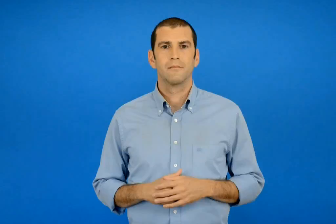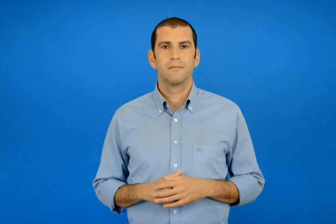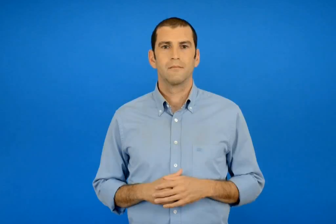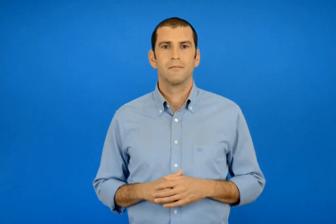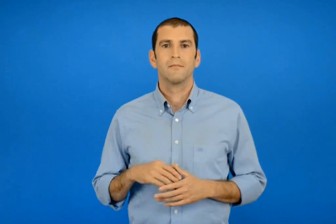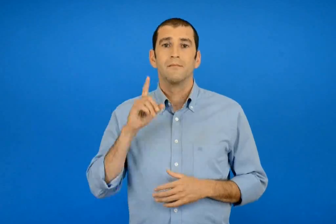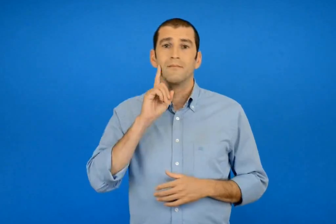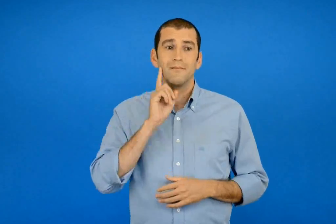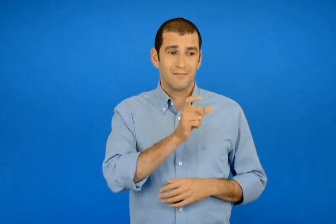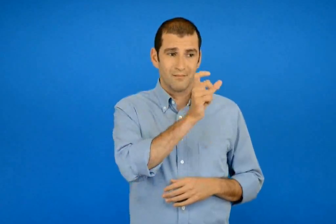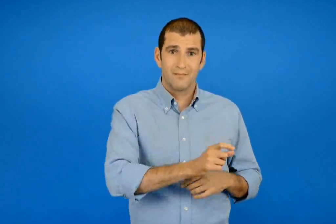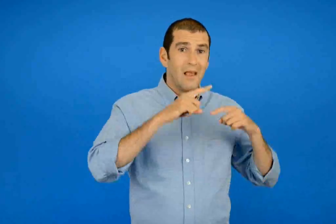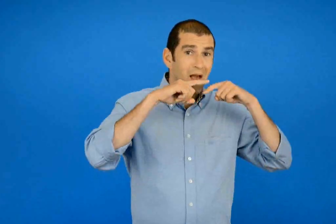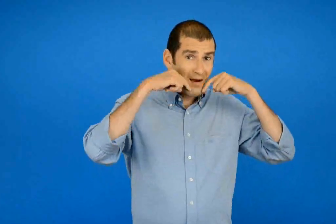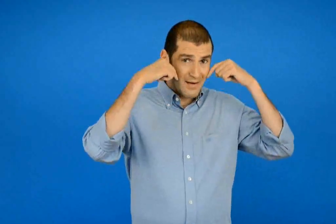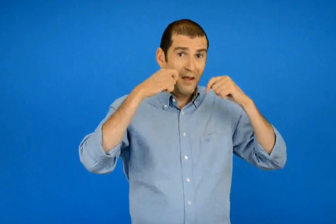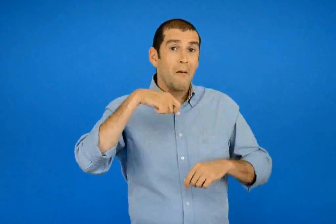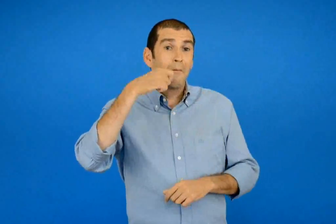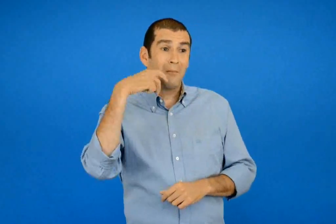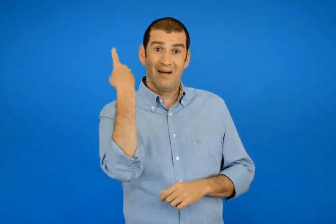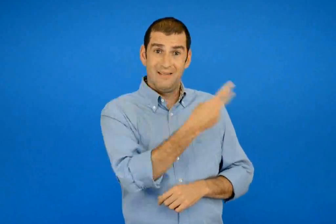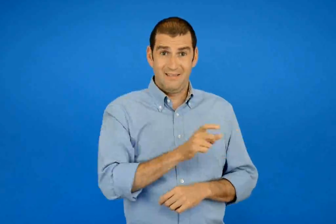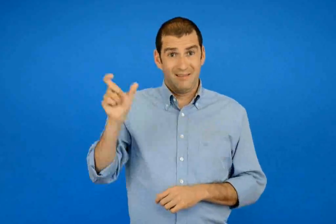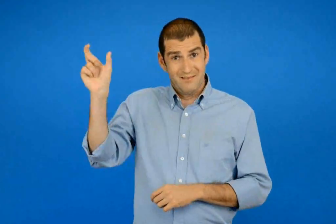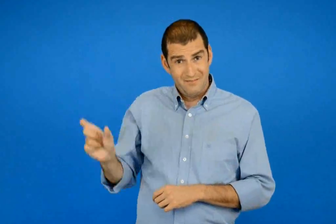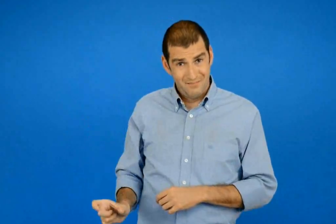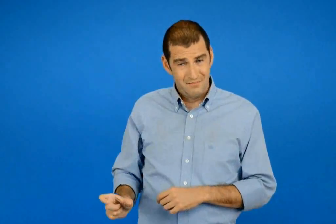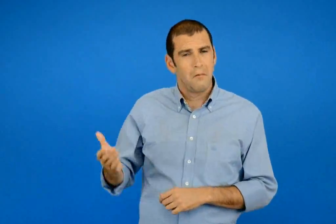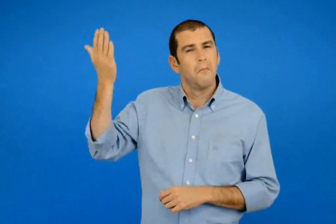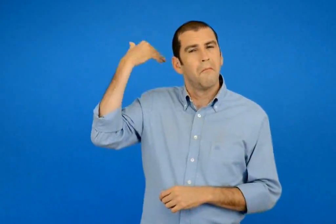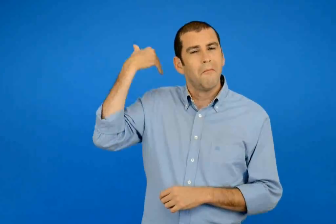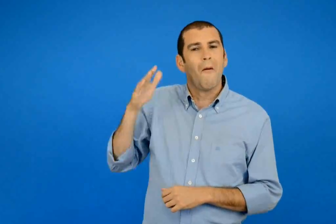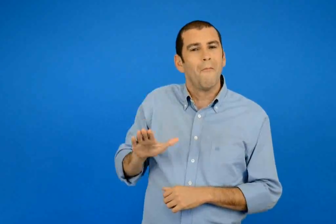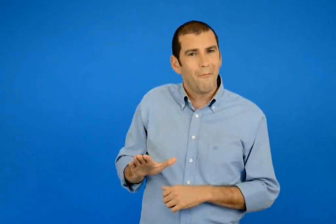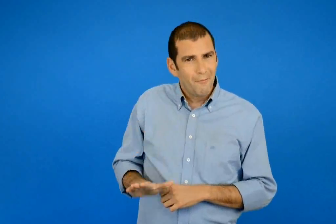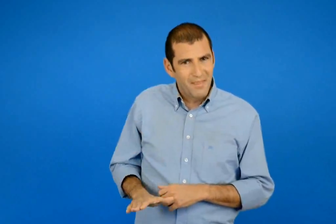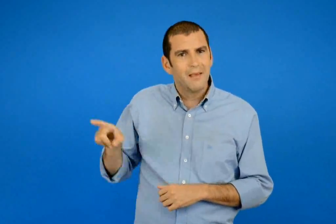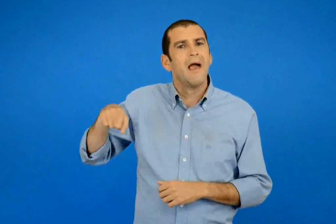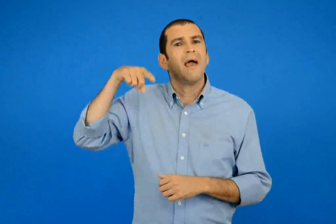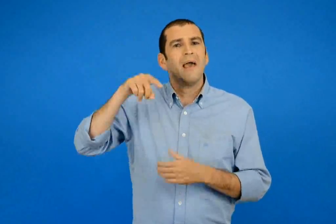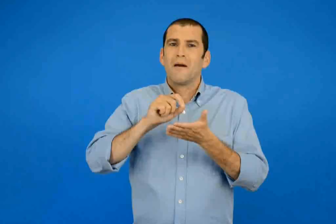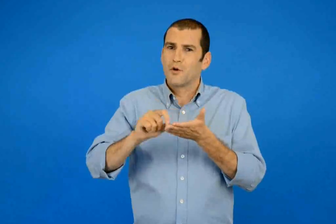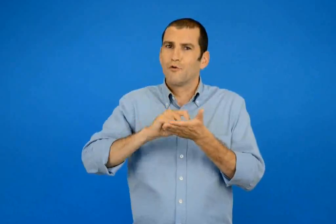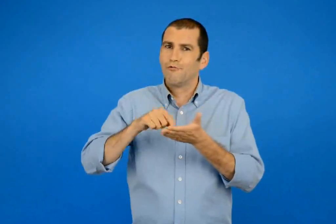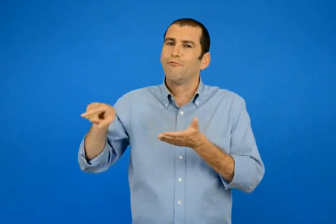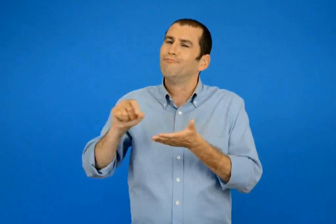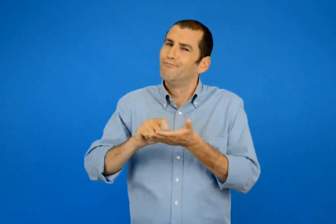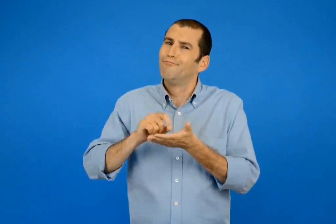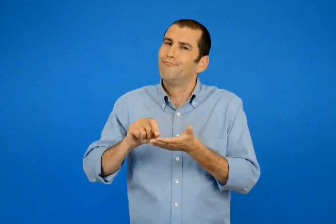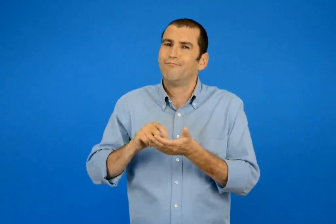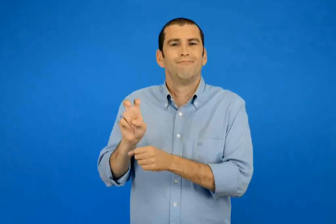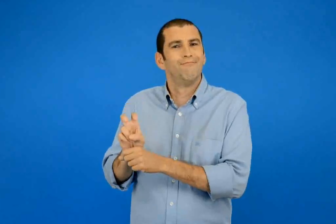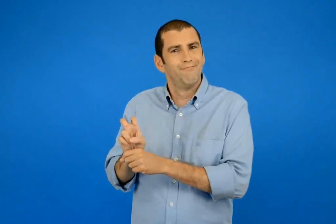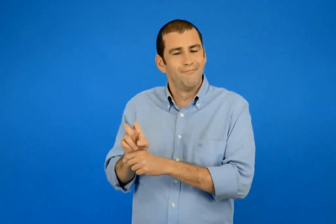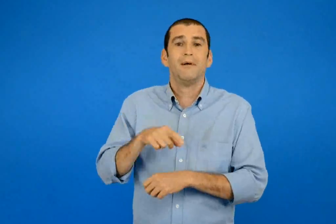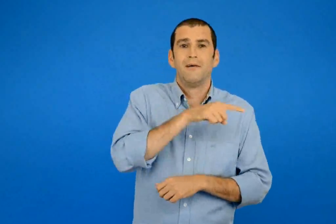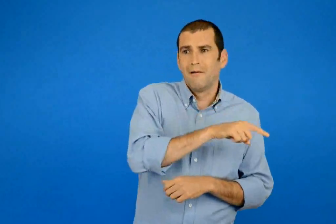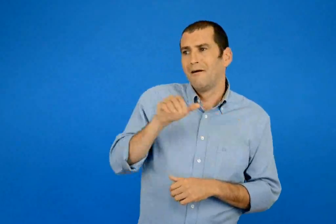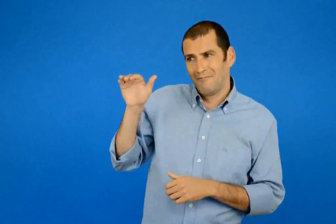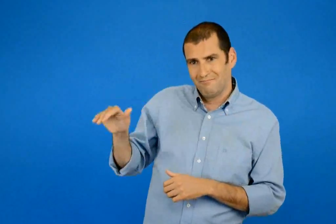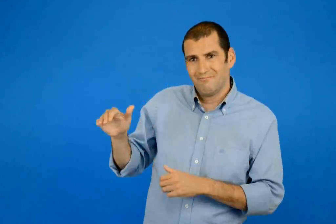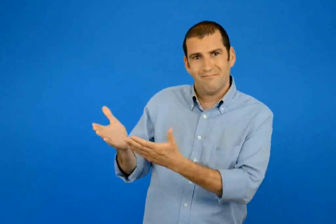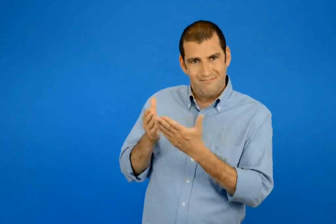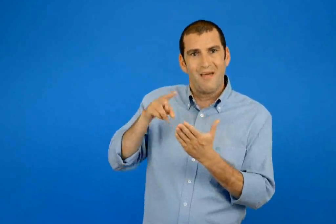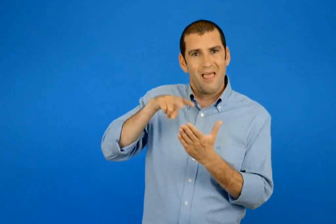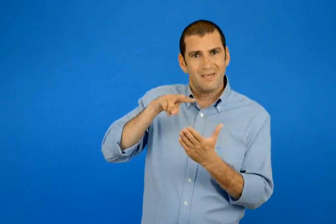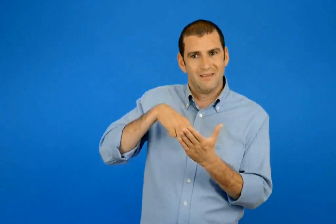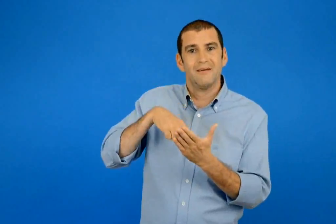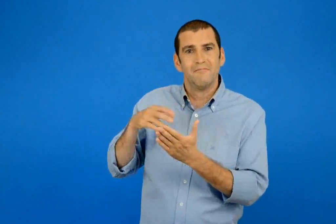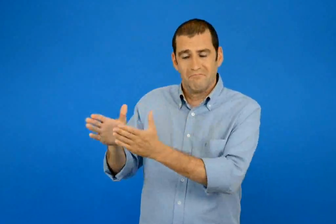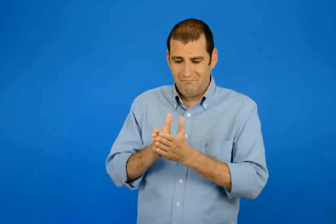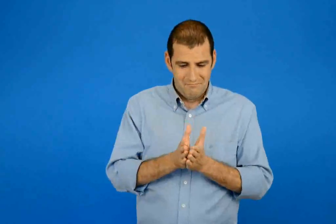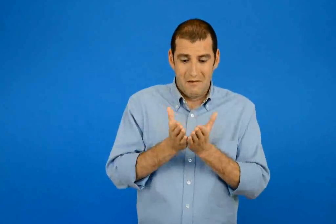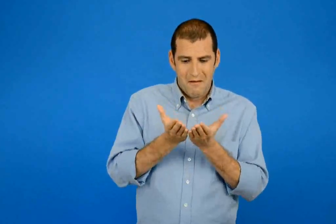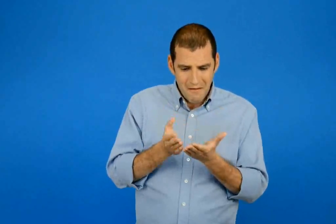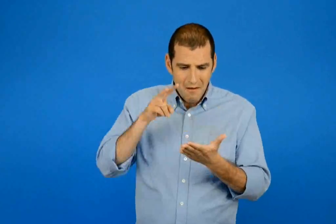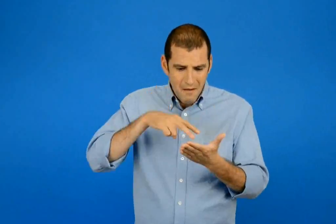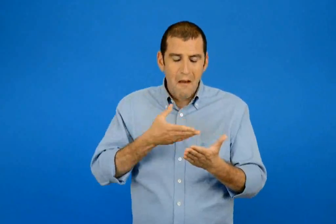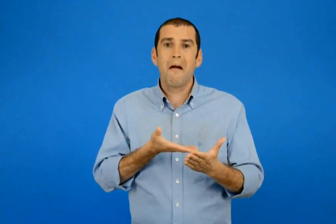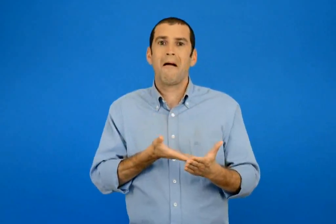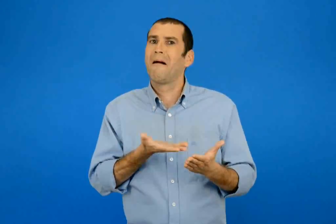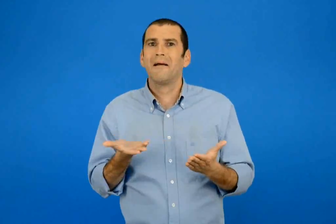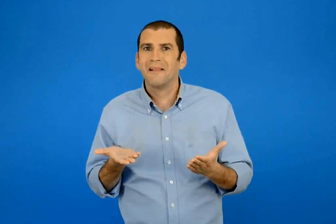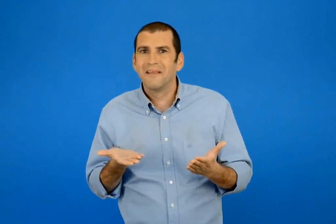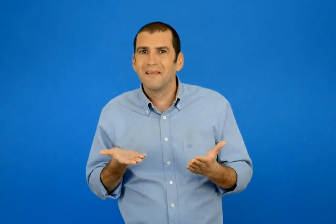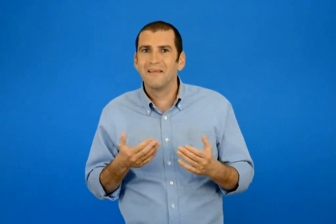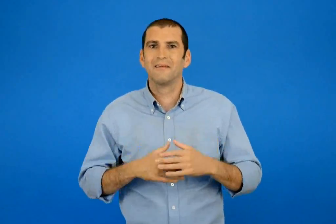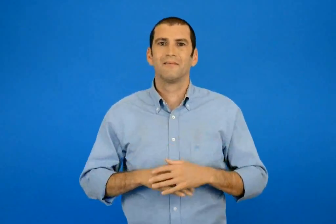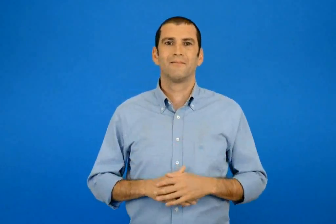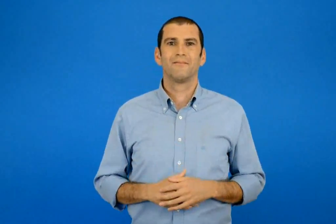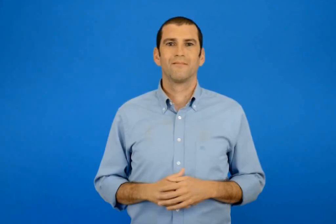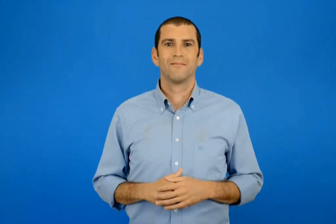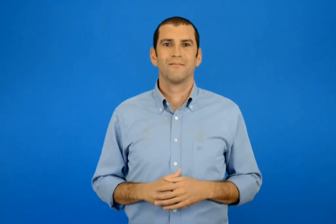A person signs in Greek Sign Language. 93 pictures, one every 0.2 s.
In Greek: η χαρά ζήτησε να διαβάσει το ημερολόγιο που κρατούσε η μαμά της όταν ήταν παιδί το άνοιξε και να τι διάβασε
